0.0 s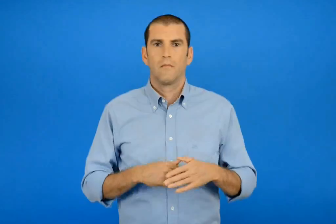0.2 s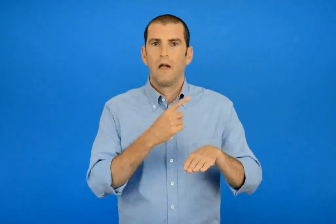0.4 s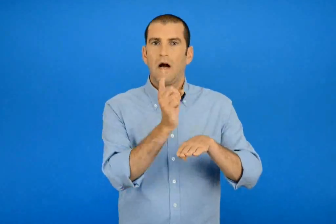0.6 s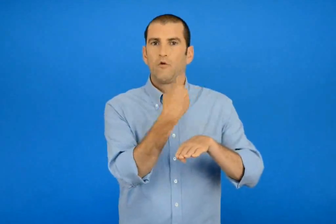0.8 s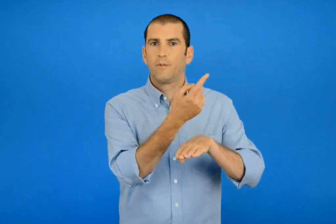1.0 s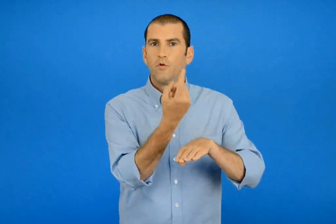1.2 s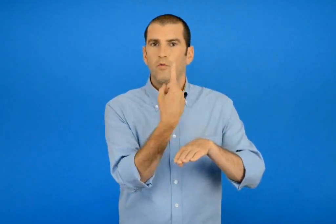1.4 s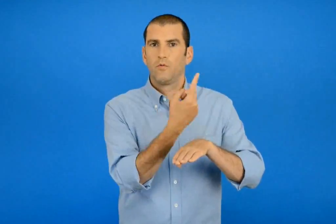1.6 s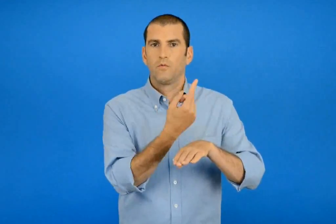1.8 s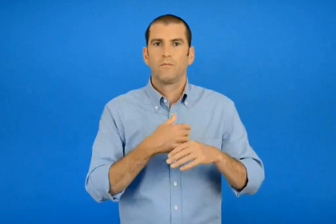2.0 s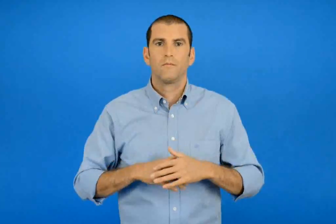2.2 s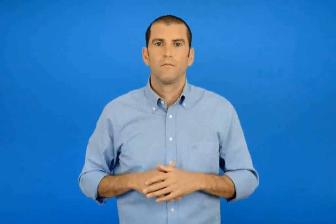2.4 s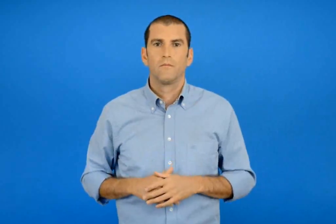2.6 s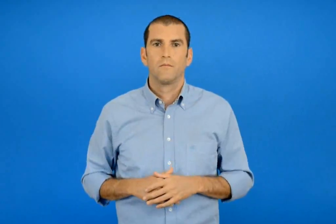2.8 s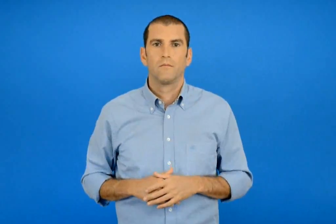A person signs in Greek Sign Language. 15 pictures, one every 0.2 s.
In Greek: ελικόπτερο
